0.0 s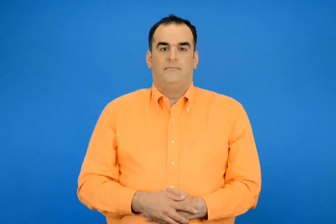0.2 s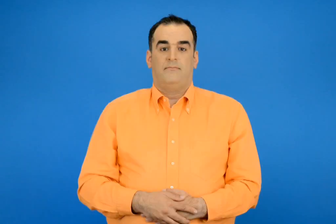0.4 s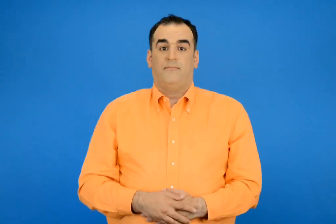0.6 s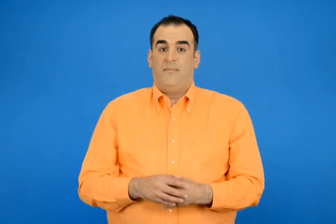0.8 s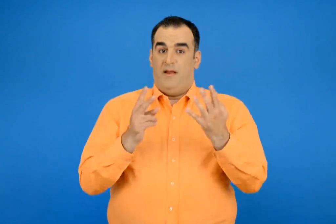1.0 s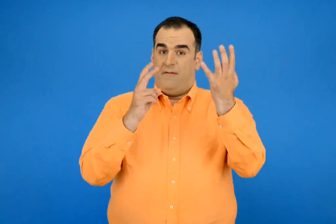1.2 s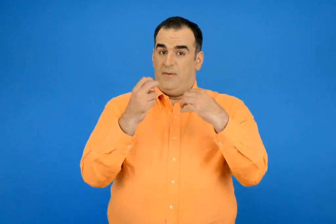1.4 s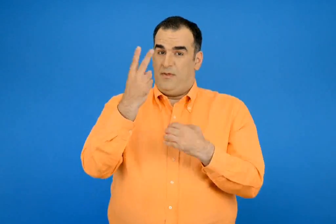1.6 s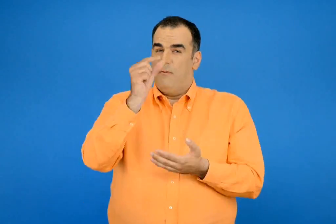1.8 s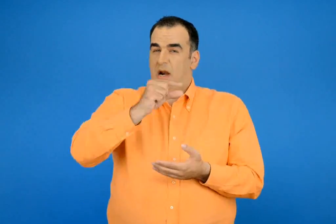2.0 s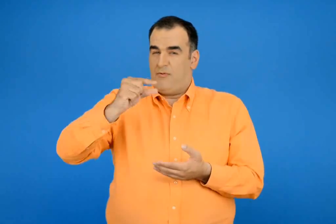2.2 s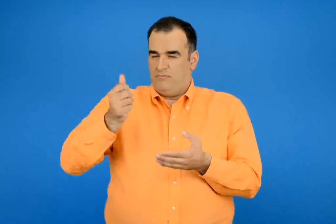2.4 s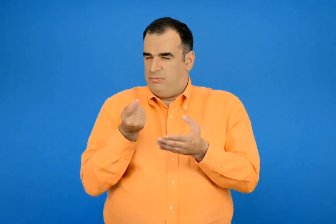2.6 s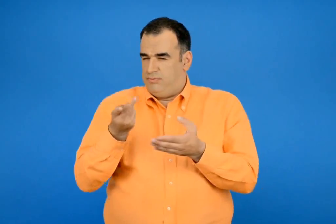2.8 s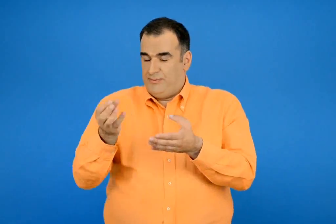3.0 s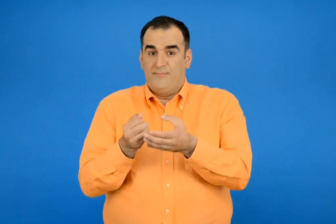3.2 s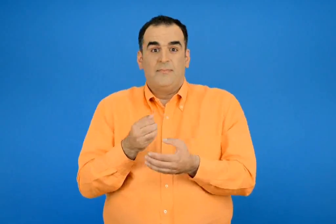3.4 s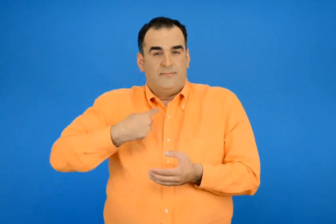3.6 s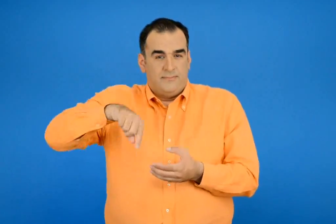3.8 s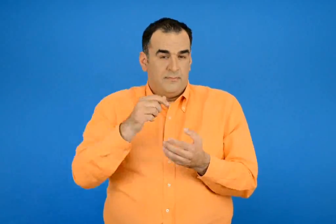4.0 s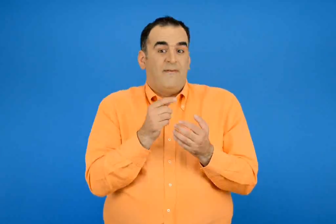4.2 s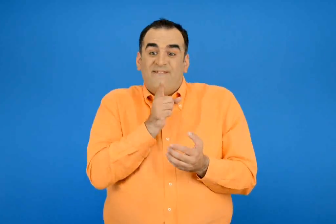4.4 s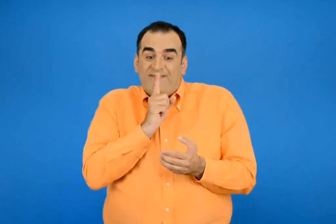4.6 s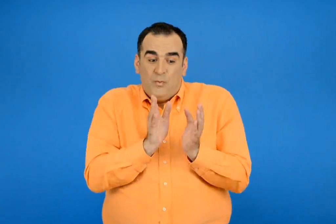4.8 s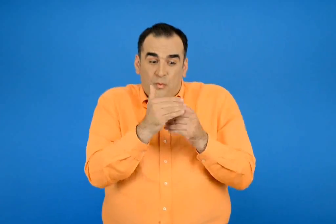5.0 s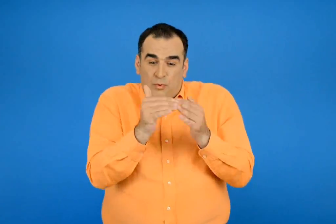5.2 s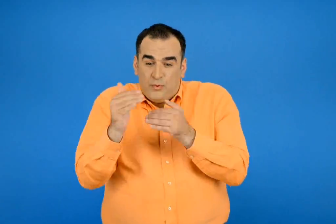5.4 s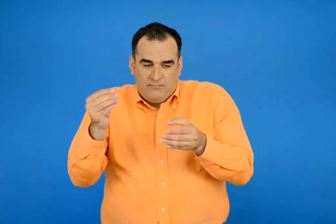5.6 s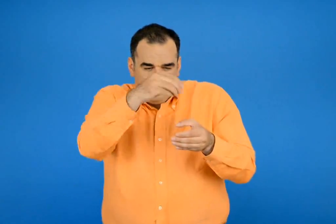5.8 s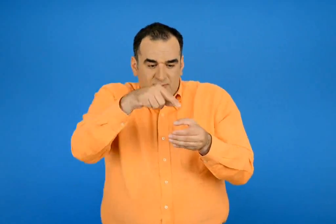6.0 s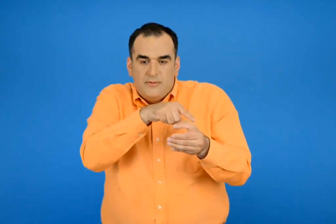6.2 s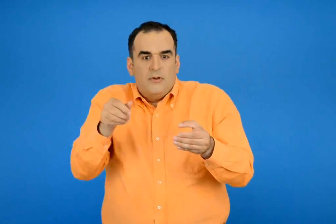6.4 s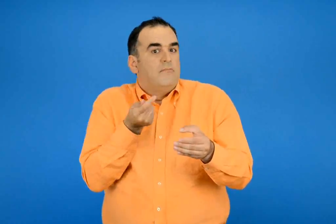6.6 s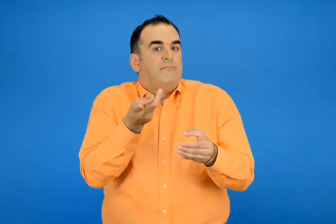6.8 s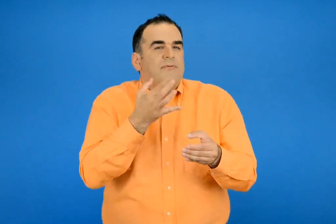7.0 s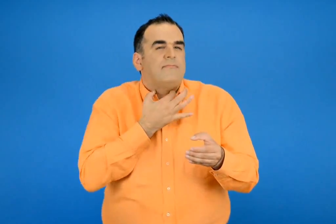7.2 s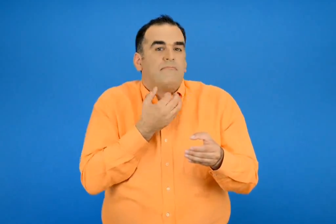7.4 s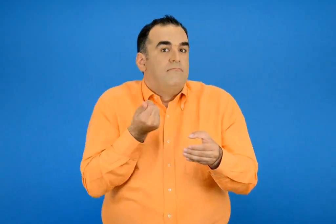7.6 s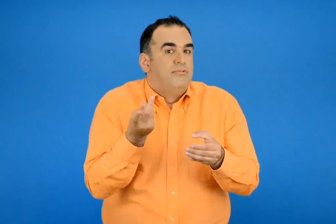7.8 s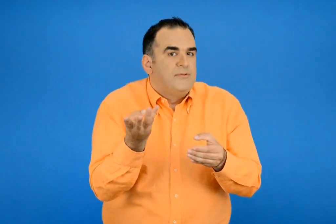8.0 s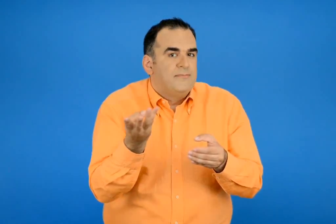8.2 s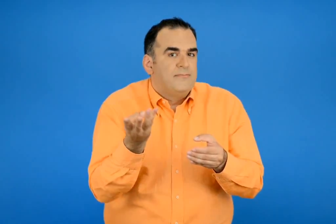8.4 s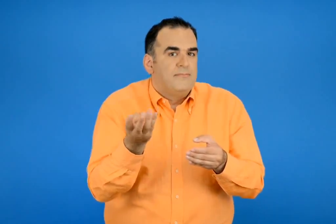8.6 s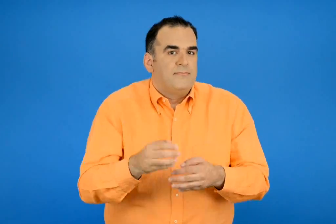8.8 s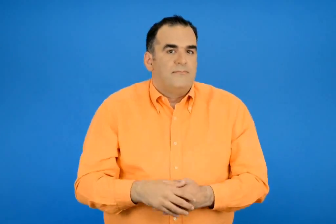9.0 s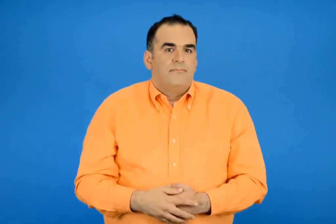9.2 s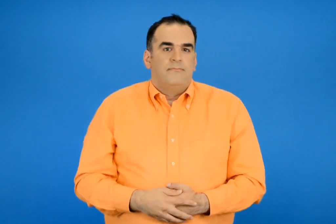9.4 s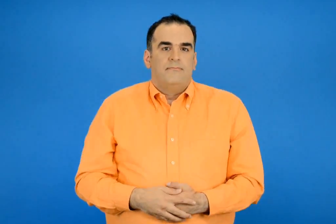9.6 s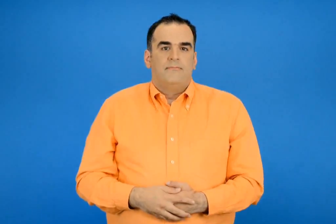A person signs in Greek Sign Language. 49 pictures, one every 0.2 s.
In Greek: ποσά ιδιά κουτιά θα χρειαστούμε για τους 72 μαρκαδόρους ;
